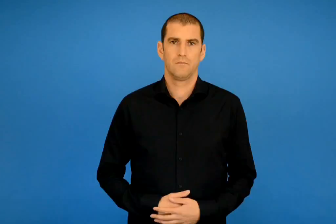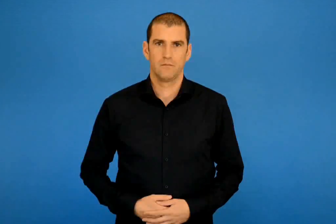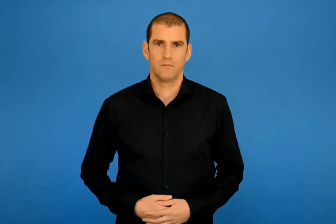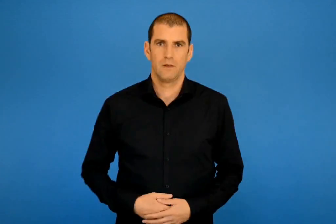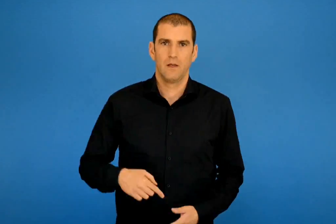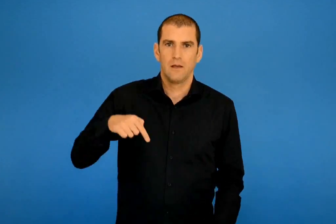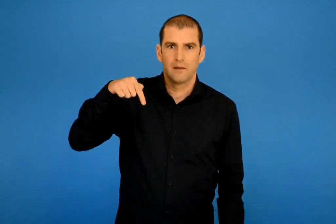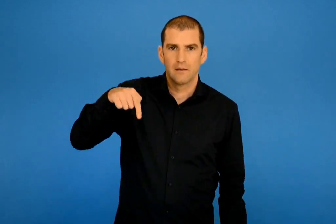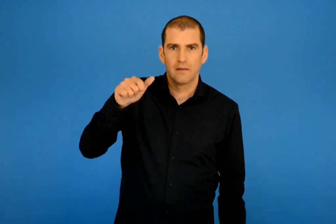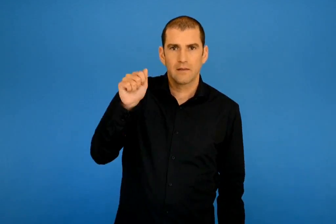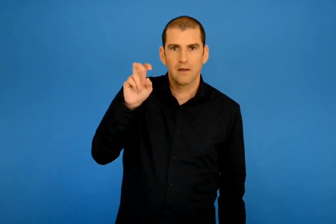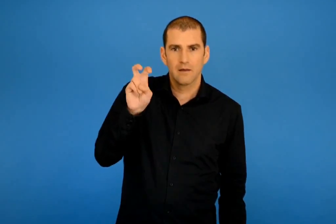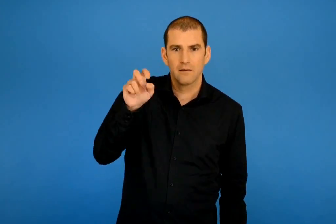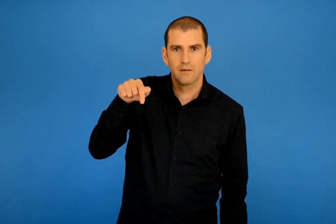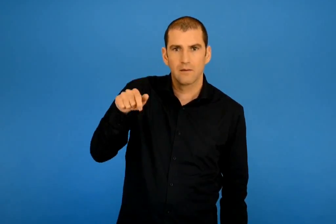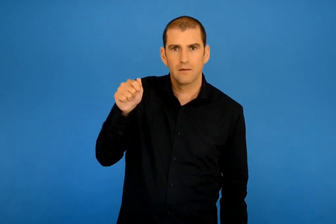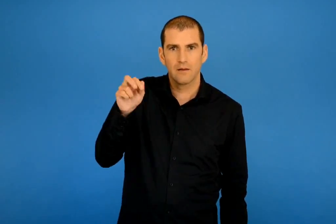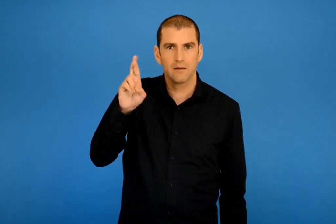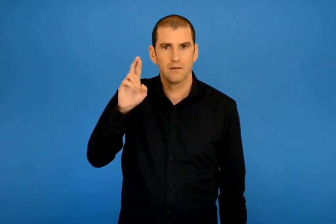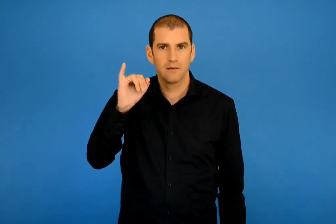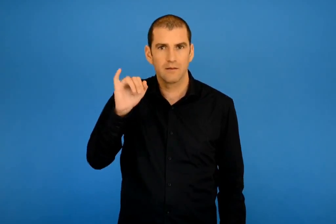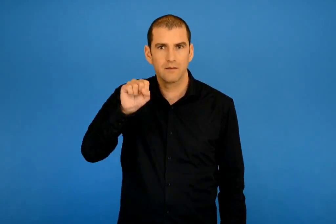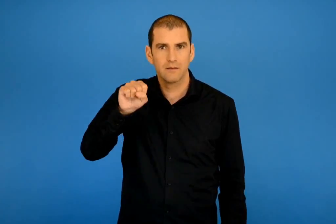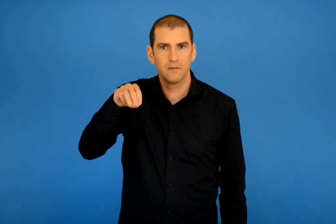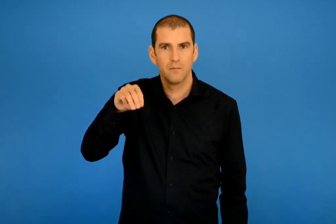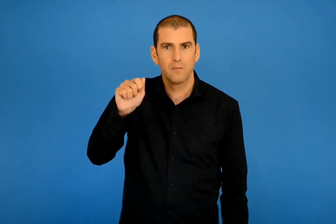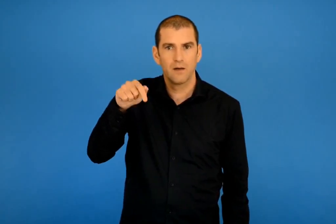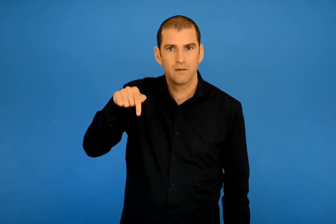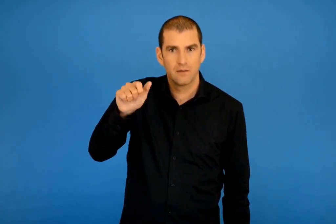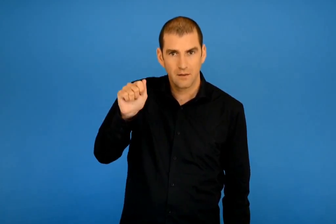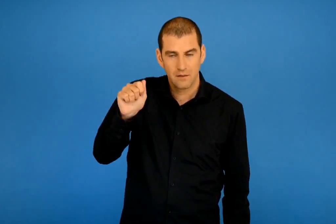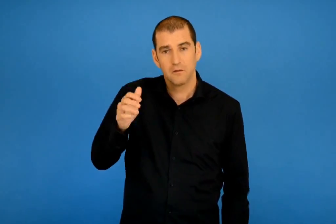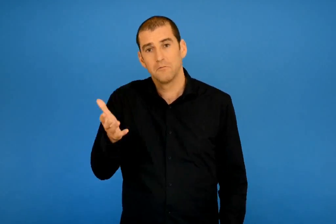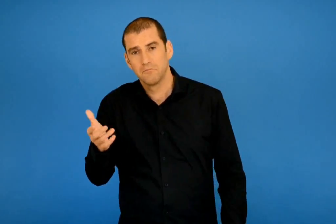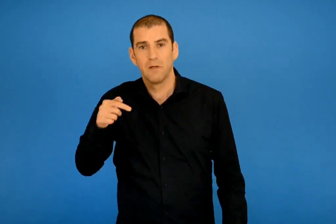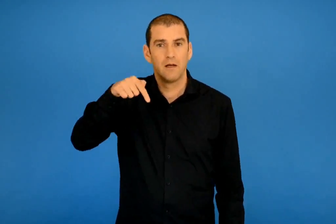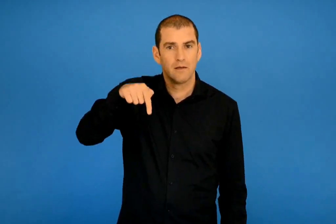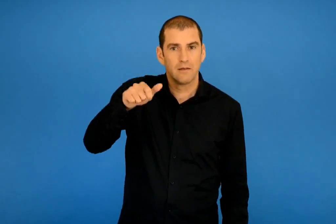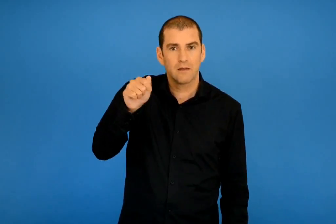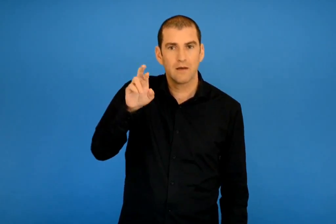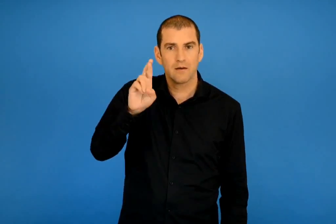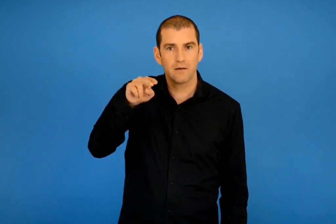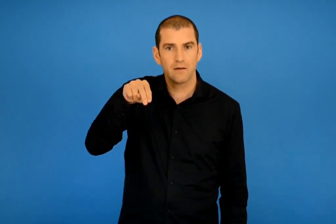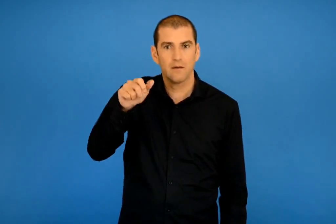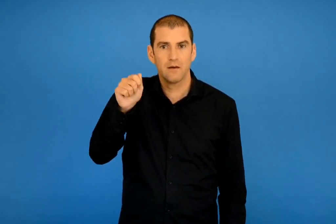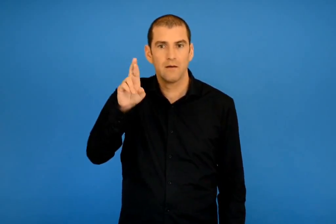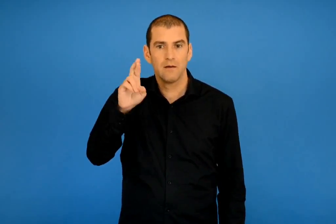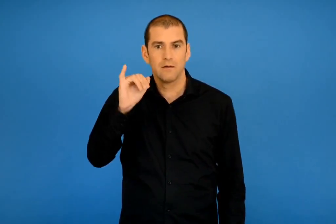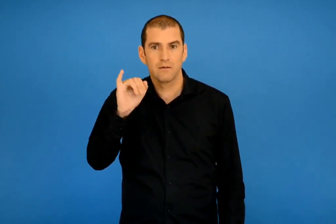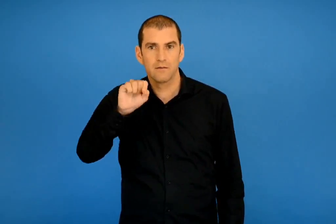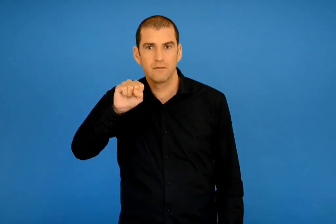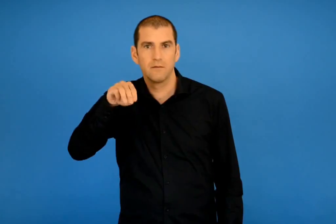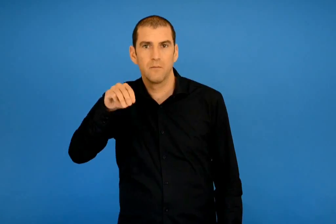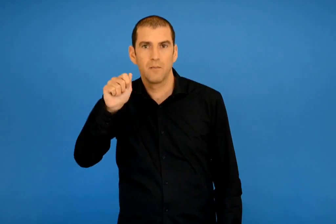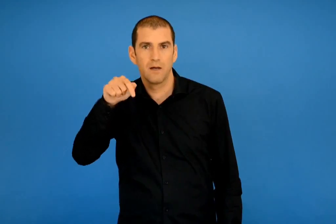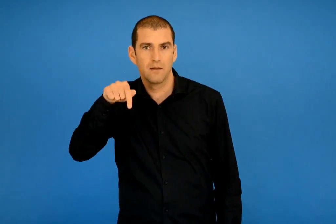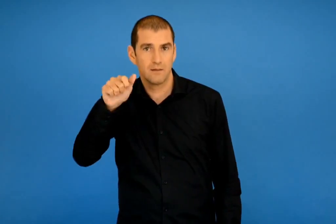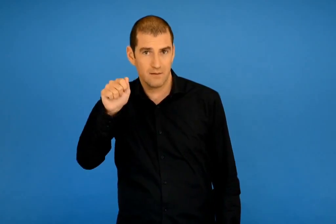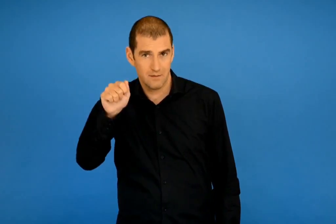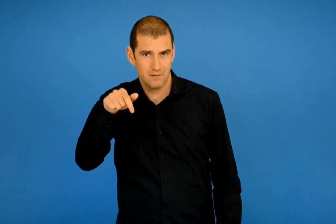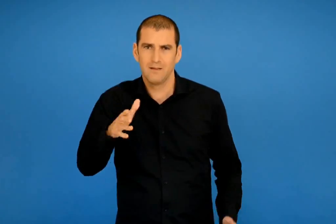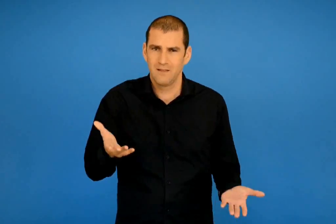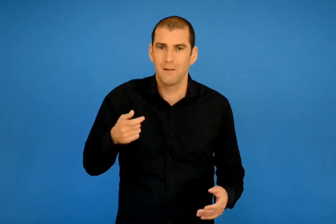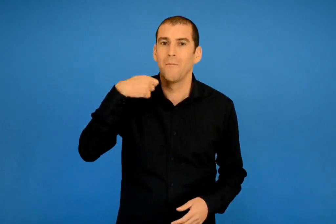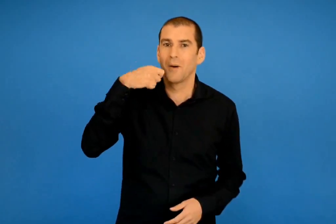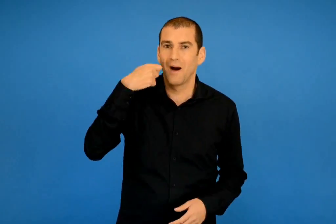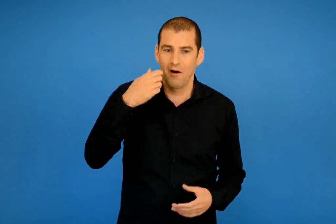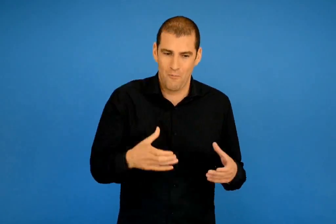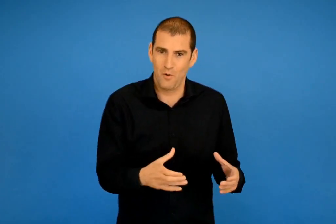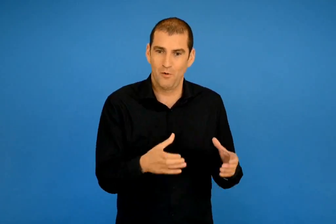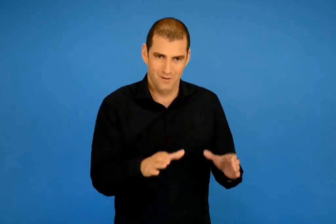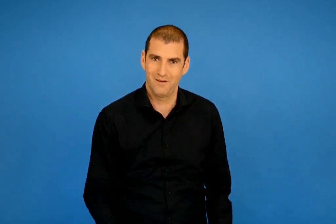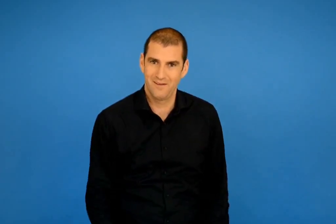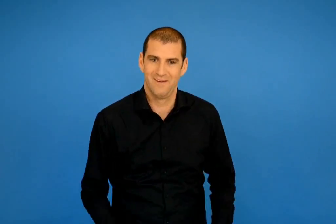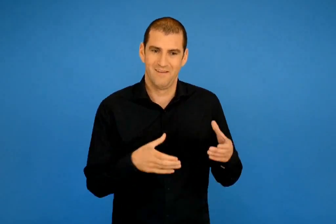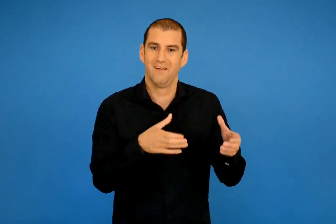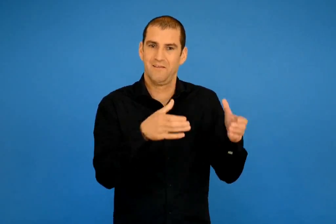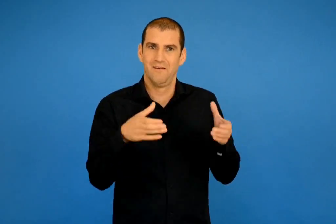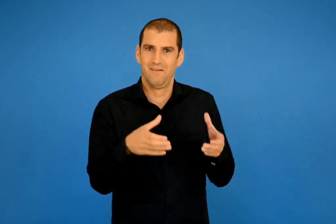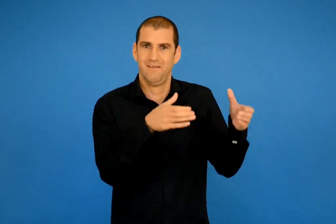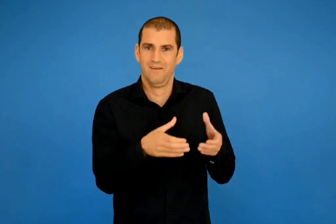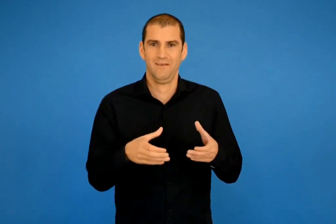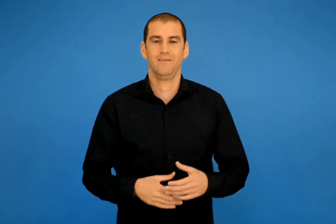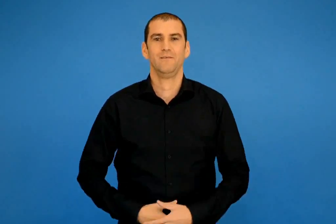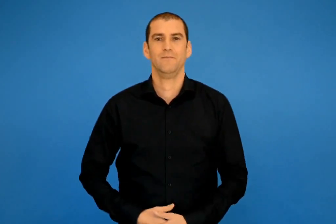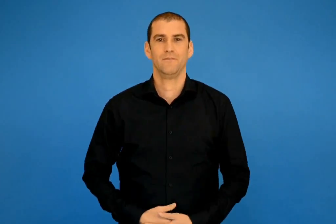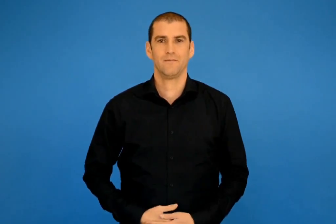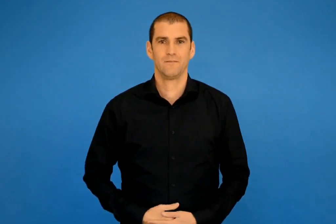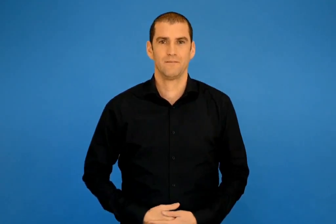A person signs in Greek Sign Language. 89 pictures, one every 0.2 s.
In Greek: ταχταρίσματα η ταρναρίσματα τραγουδάκια που λέει η μητέρα στο παιδί της όταν το χορεύει στα γόνατα της για να το διασκεδάσει
